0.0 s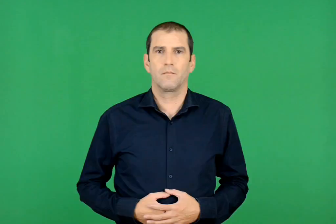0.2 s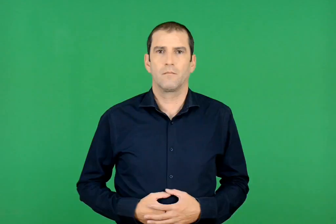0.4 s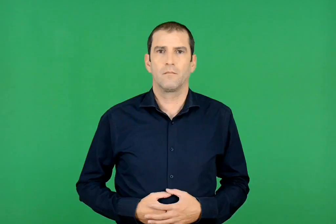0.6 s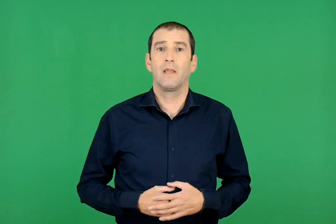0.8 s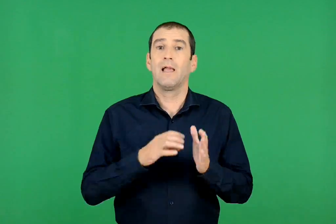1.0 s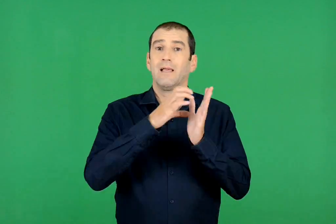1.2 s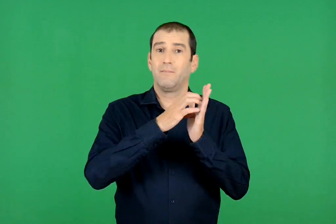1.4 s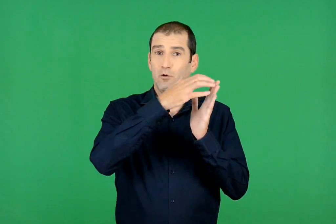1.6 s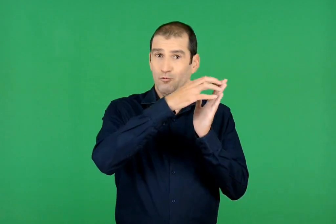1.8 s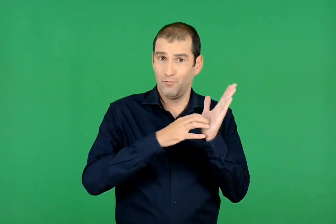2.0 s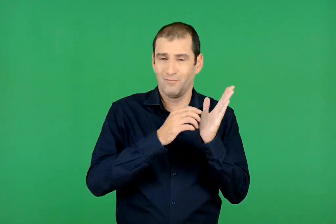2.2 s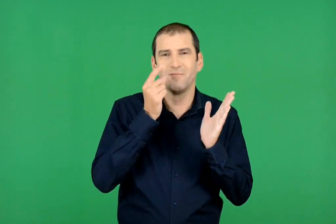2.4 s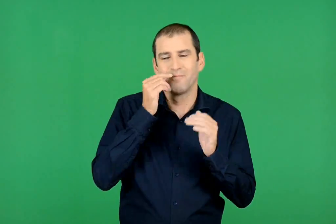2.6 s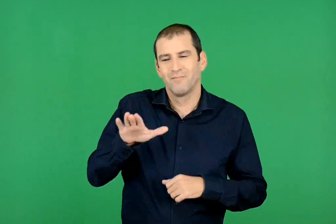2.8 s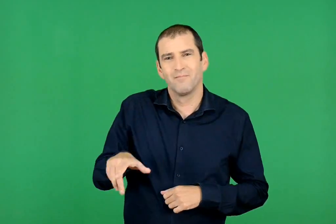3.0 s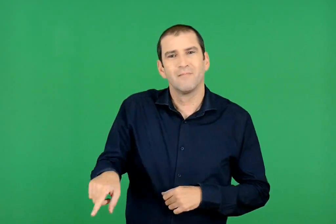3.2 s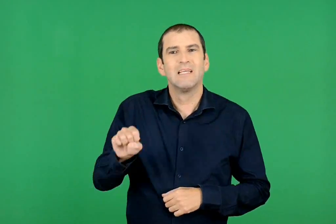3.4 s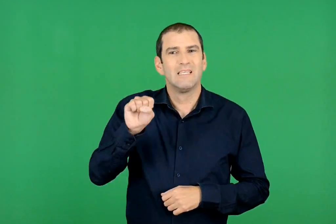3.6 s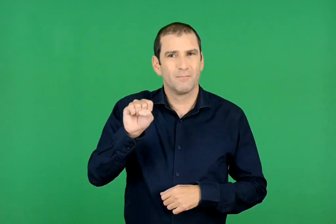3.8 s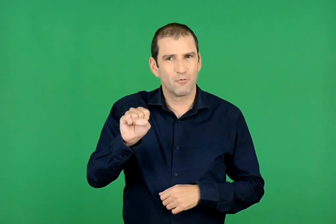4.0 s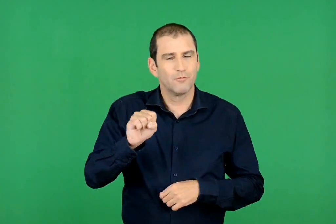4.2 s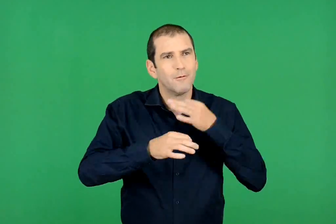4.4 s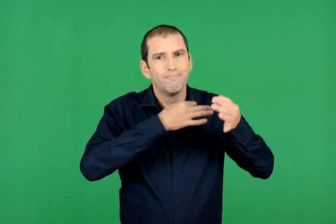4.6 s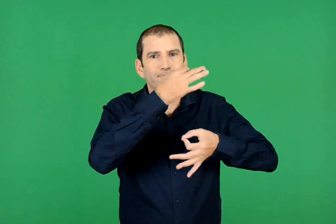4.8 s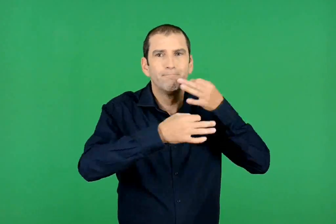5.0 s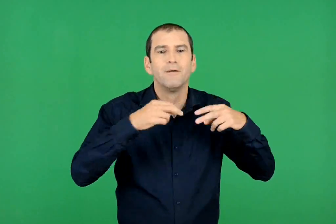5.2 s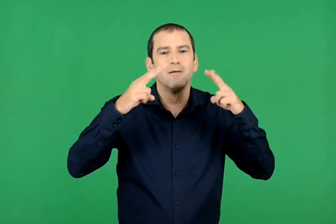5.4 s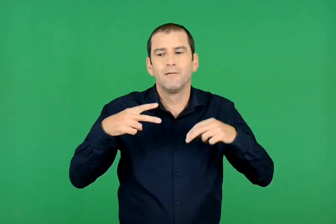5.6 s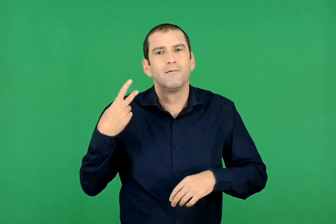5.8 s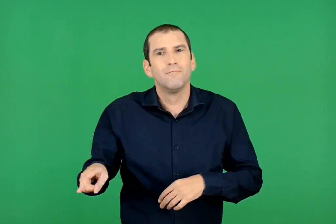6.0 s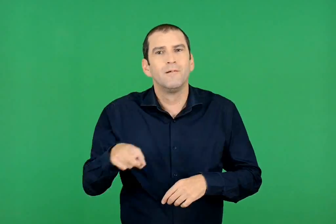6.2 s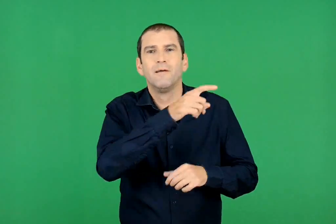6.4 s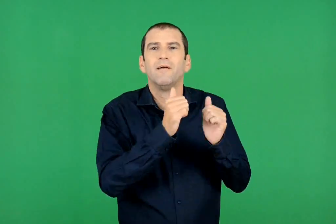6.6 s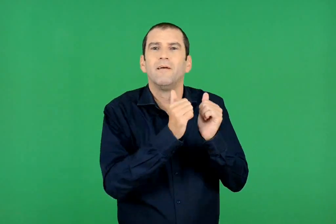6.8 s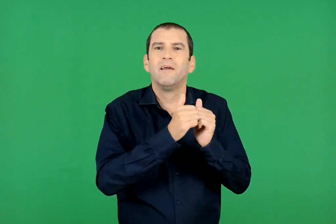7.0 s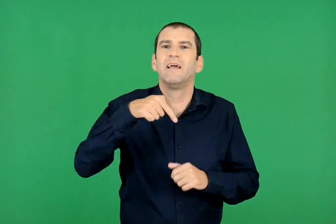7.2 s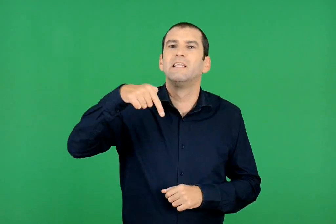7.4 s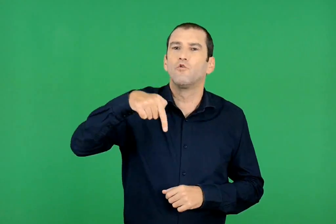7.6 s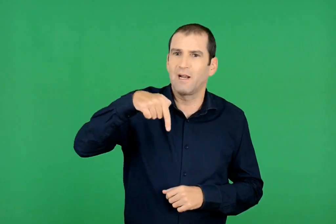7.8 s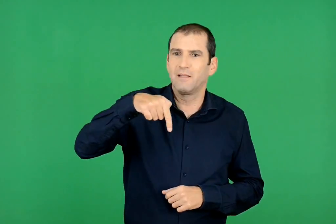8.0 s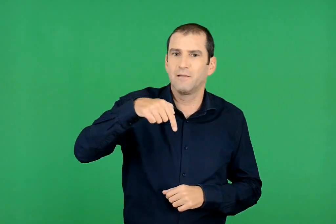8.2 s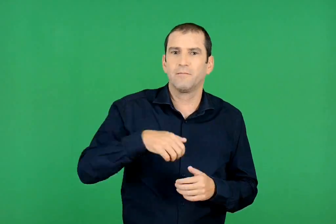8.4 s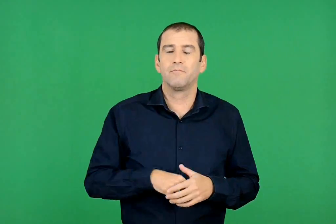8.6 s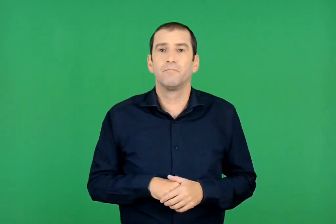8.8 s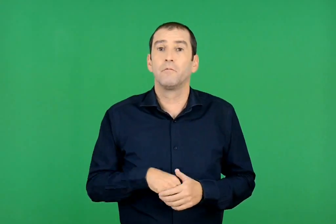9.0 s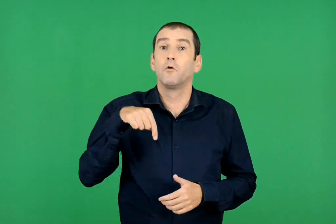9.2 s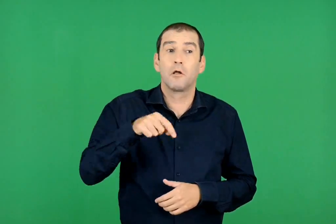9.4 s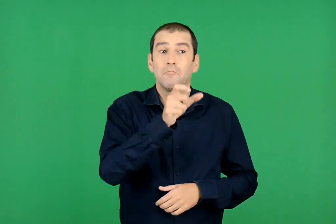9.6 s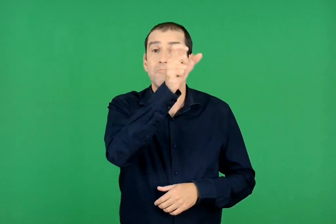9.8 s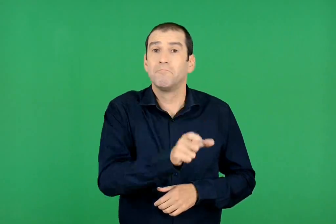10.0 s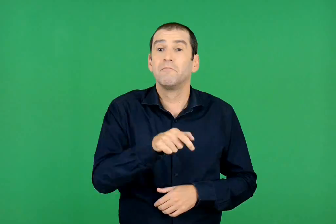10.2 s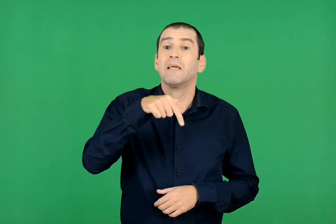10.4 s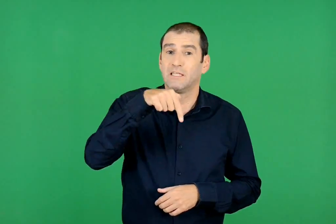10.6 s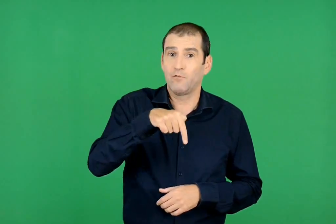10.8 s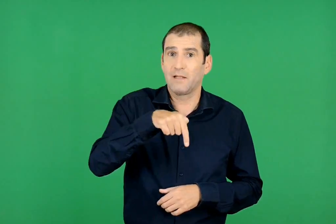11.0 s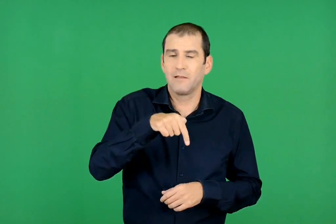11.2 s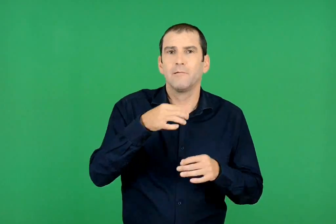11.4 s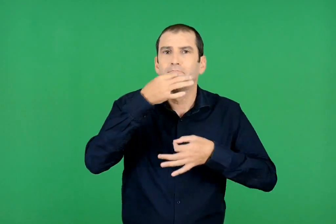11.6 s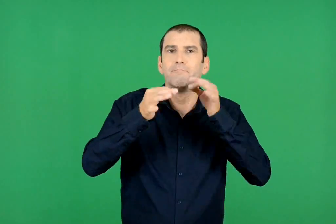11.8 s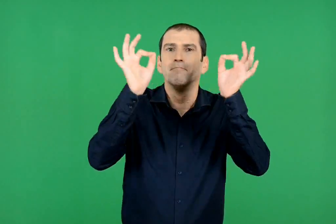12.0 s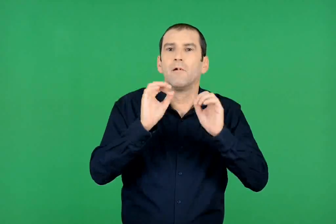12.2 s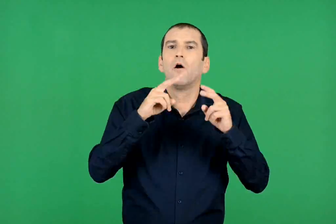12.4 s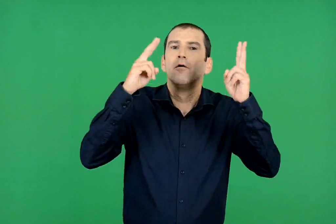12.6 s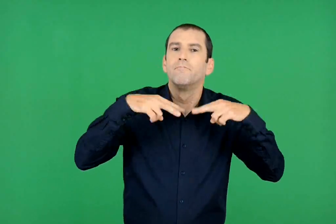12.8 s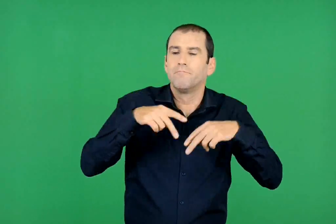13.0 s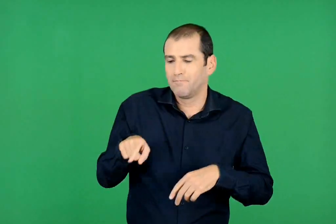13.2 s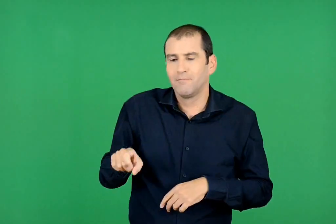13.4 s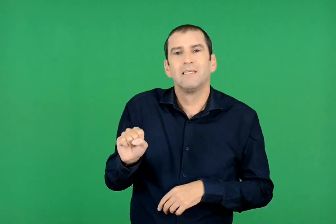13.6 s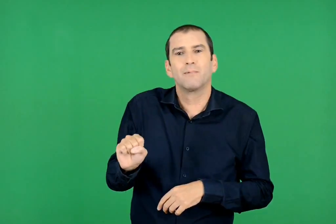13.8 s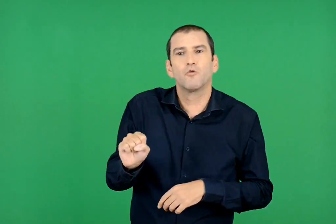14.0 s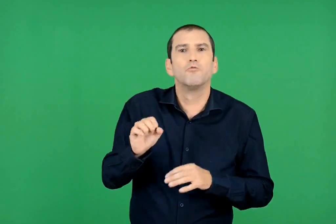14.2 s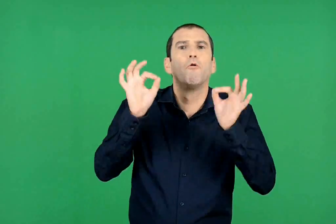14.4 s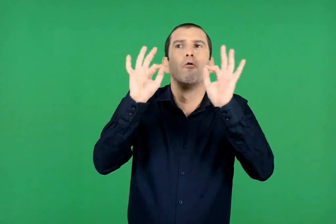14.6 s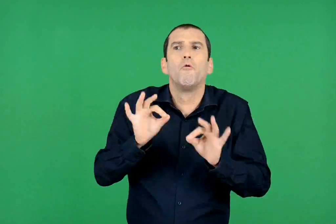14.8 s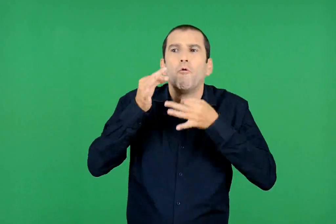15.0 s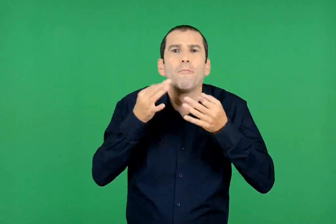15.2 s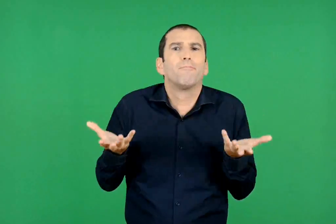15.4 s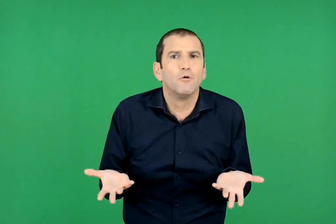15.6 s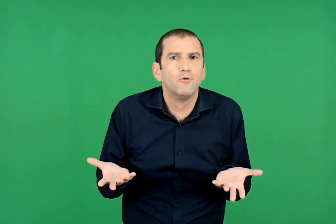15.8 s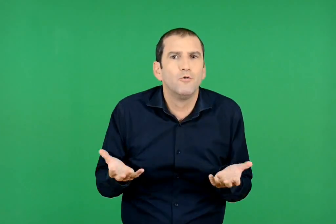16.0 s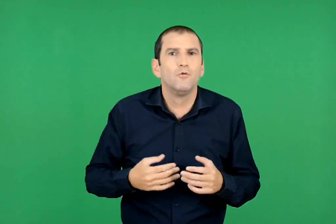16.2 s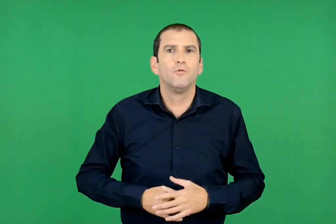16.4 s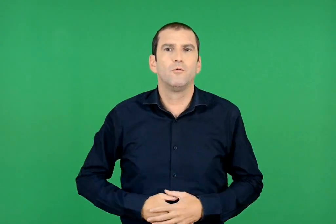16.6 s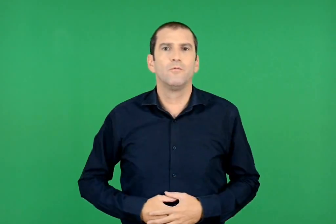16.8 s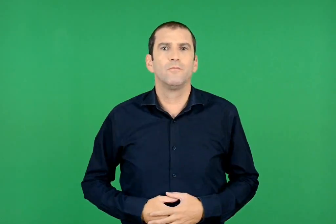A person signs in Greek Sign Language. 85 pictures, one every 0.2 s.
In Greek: στο κείμενο ο σπύρος περιγράφει τη γνωριμία του με τον τζοβάνι. πώς θα περιέγραφε ο τζοβάνι τη γνωριμία αυτή ;
